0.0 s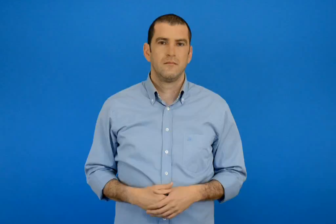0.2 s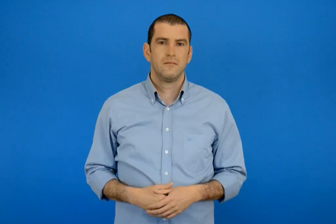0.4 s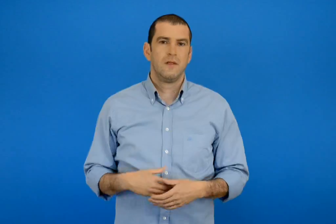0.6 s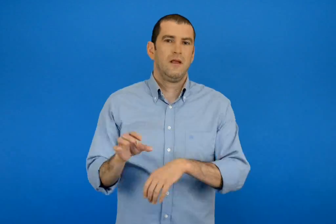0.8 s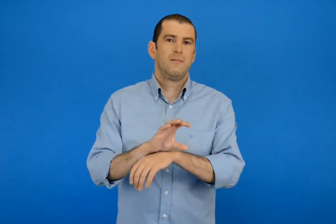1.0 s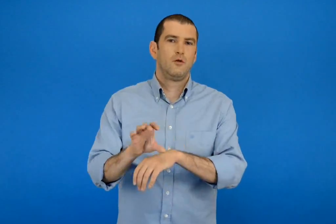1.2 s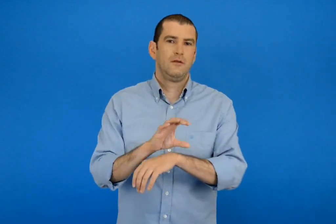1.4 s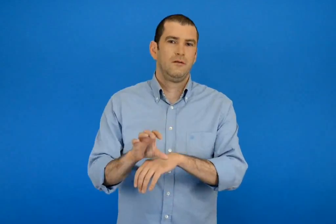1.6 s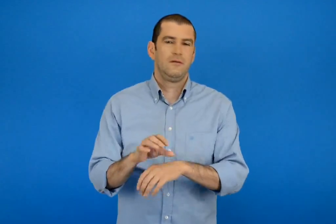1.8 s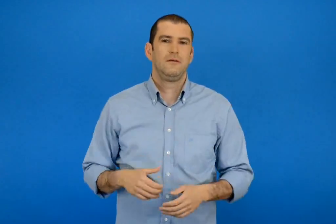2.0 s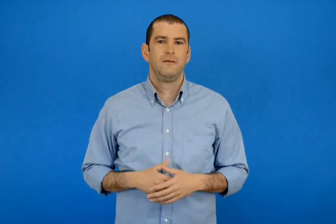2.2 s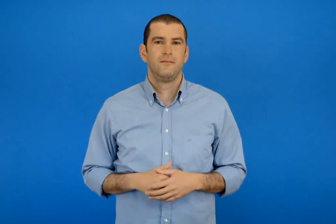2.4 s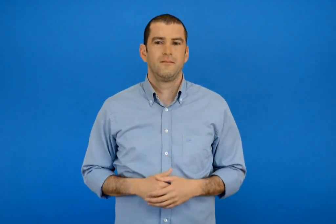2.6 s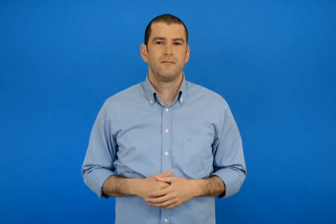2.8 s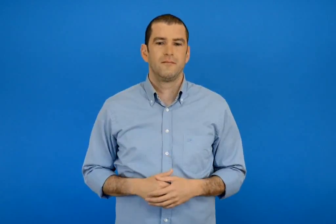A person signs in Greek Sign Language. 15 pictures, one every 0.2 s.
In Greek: ηλεκτρονικός υπολογιστής
